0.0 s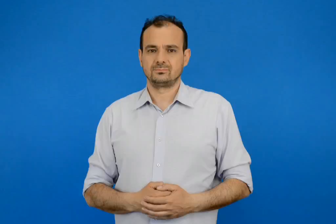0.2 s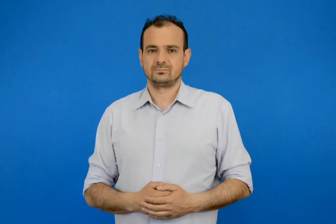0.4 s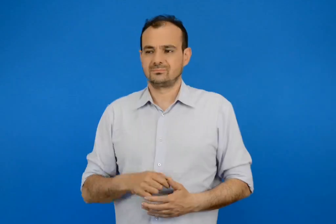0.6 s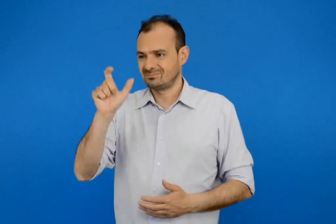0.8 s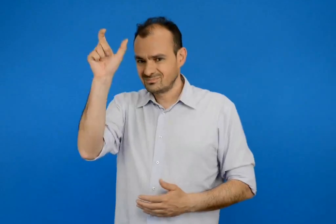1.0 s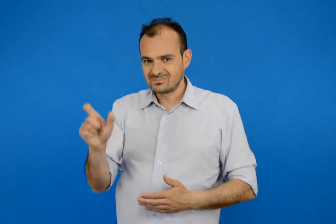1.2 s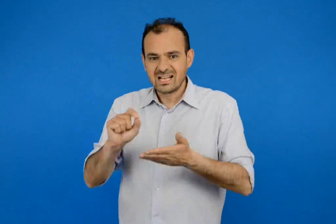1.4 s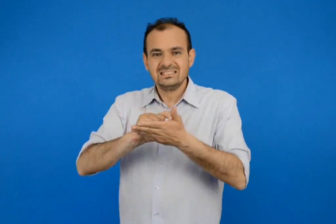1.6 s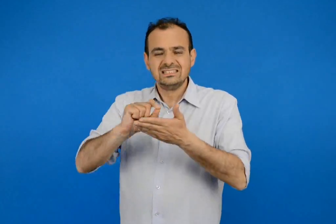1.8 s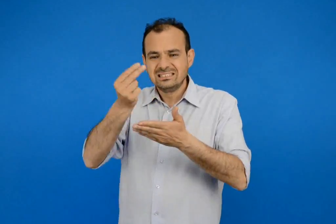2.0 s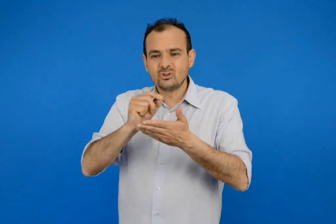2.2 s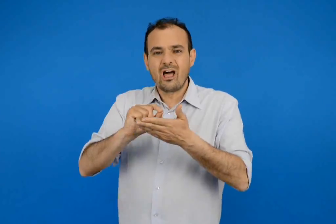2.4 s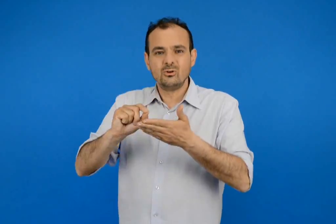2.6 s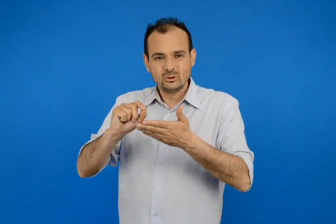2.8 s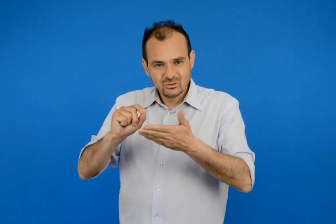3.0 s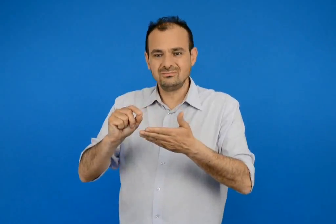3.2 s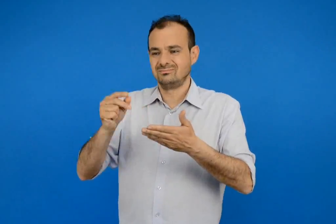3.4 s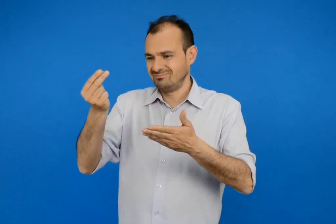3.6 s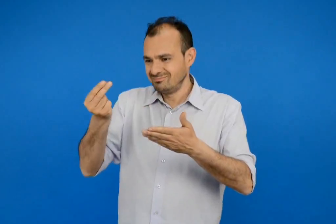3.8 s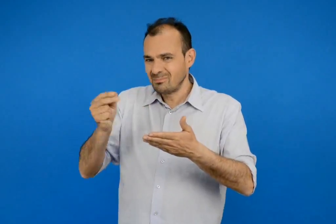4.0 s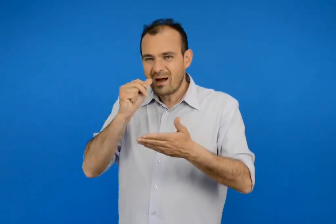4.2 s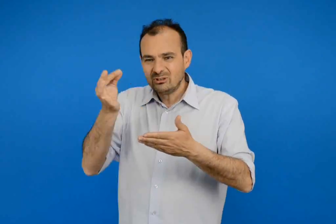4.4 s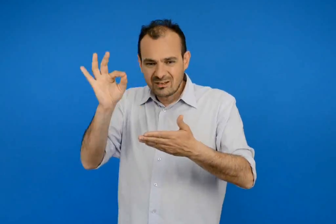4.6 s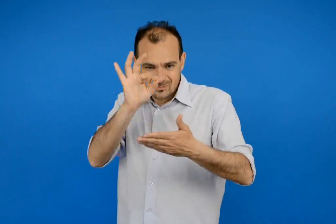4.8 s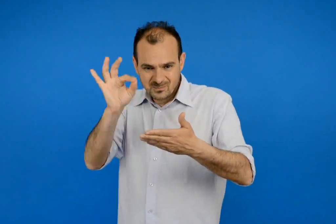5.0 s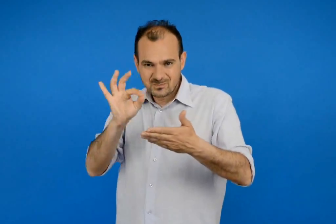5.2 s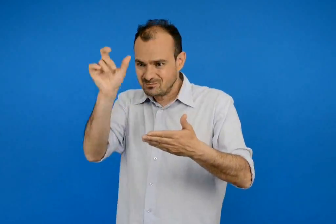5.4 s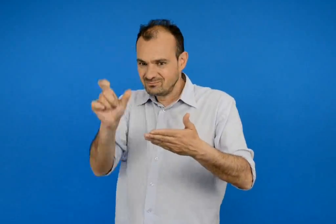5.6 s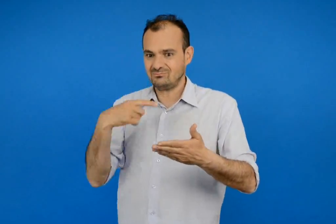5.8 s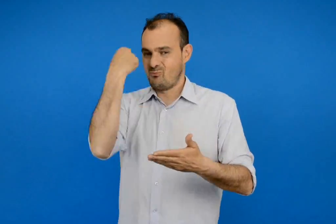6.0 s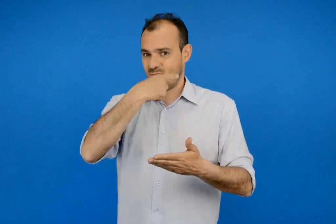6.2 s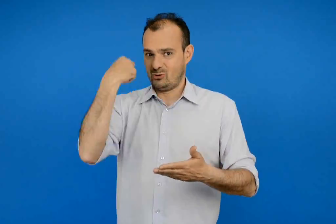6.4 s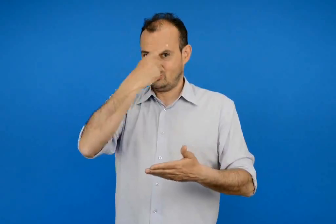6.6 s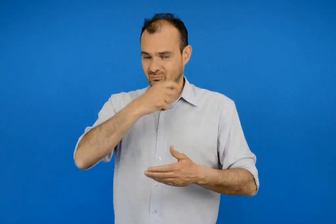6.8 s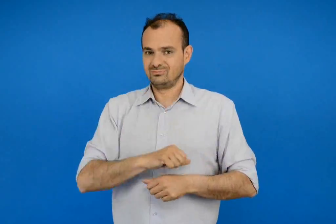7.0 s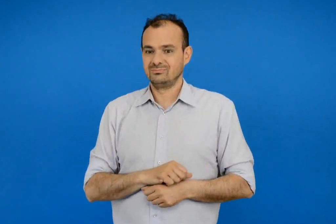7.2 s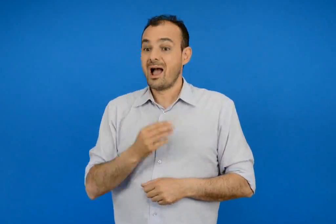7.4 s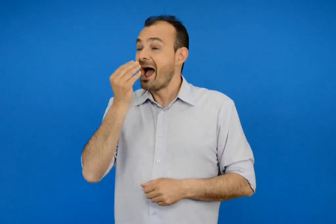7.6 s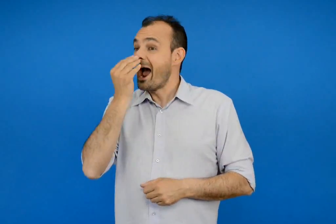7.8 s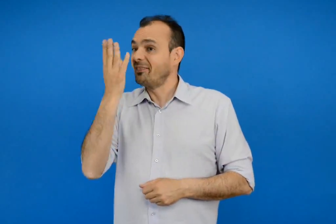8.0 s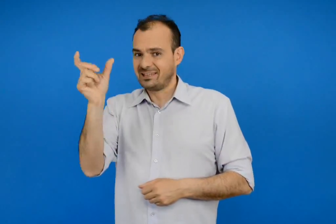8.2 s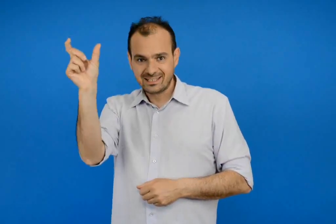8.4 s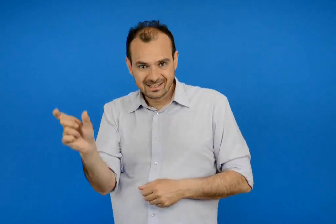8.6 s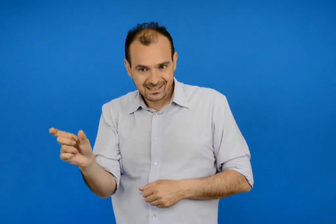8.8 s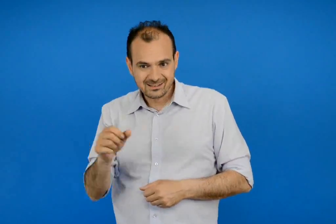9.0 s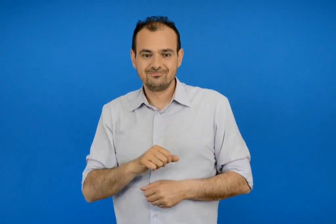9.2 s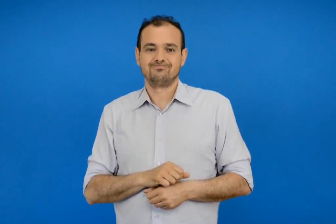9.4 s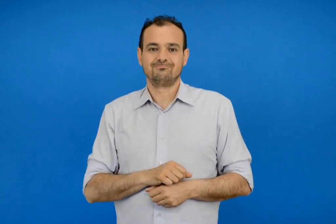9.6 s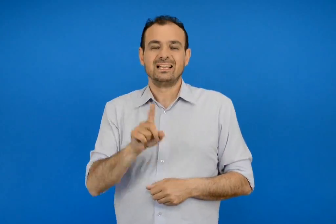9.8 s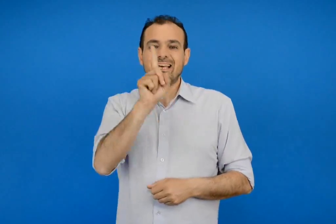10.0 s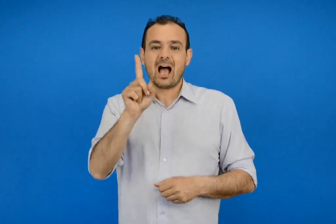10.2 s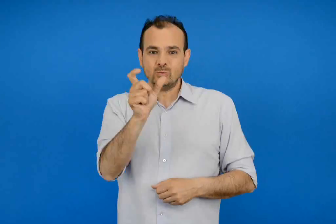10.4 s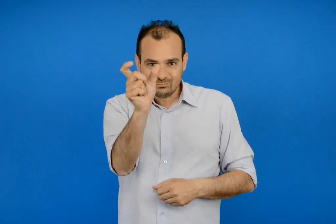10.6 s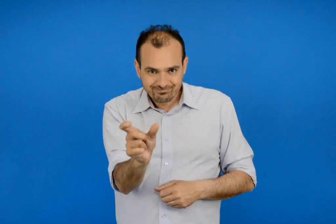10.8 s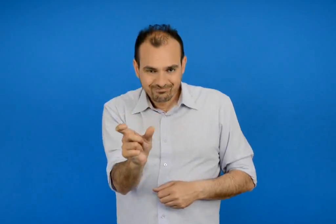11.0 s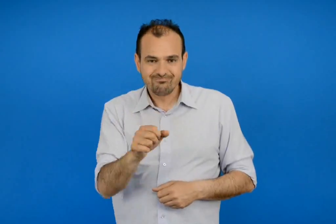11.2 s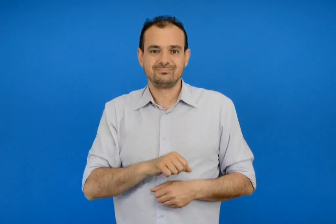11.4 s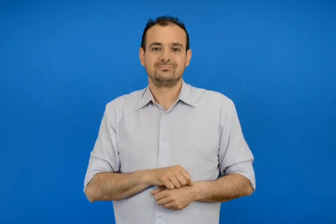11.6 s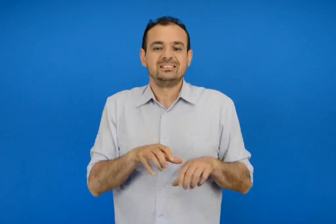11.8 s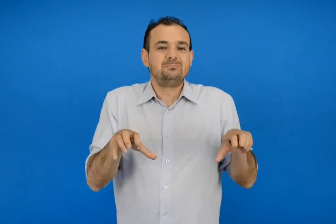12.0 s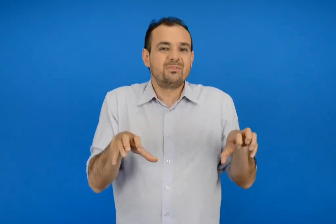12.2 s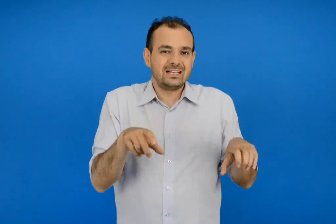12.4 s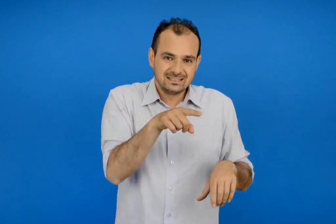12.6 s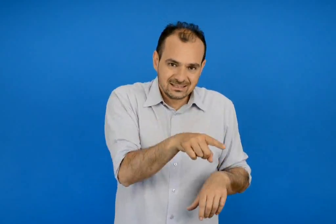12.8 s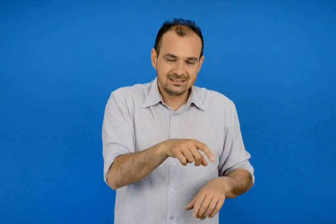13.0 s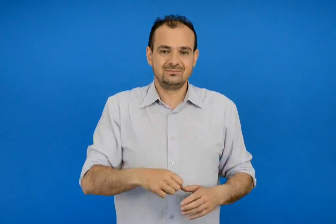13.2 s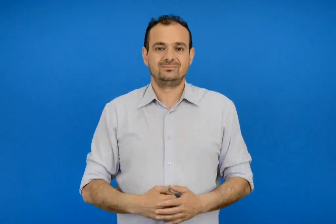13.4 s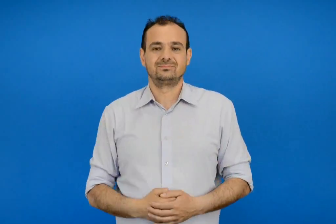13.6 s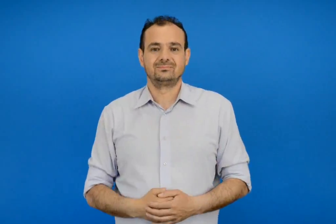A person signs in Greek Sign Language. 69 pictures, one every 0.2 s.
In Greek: ο σκιτσογράφος έφτιαξε τα σκίτσα των ηρώων της ανθής του κυριακού και του σπίθα
